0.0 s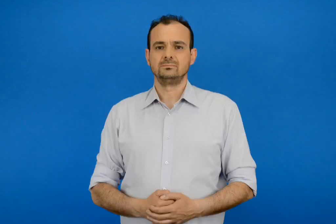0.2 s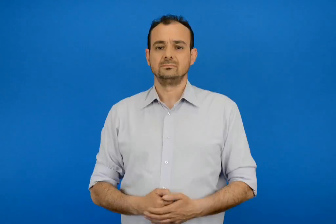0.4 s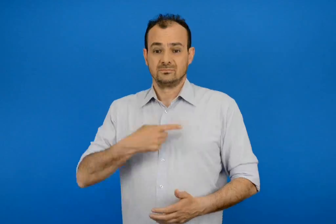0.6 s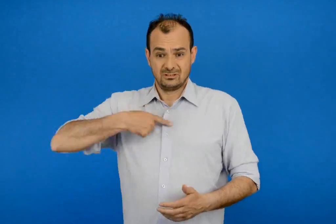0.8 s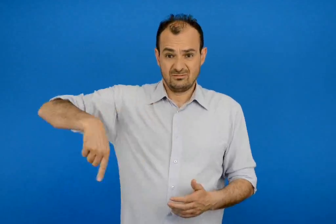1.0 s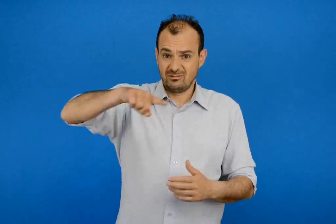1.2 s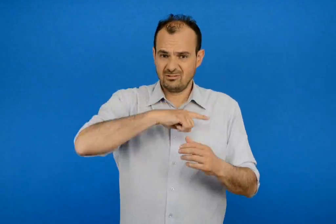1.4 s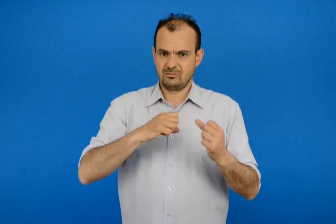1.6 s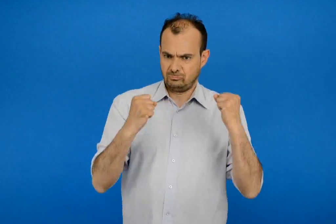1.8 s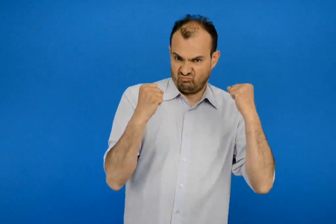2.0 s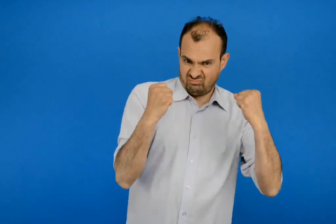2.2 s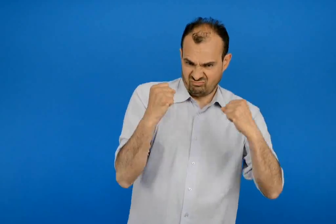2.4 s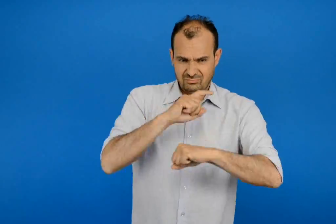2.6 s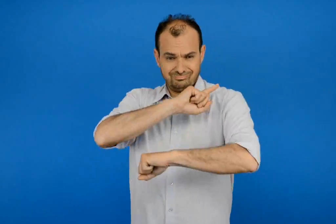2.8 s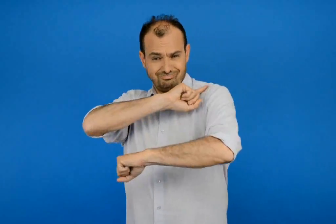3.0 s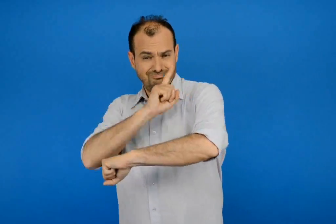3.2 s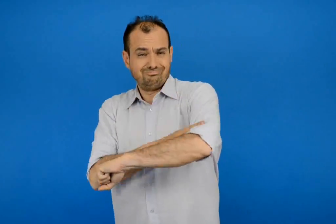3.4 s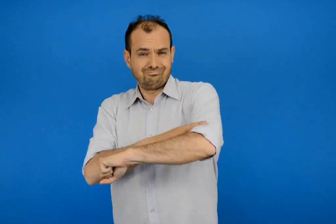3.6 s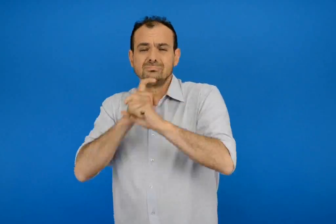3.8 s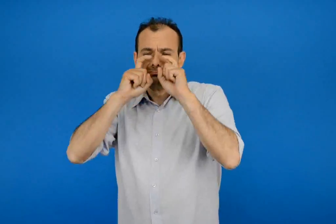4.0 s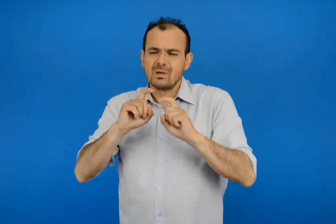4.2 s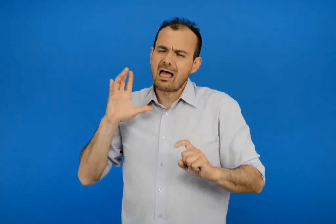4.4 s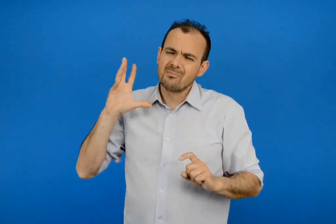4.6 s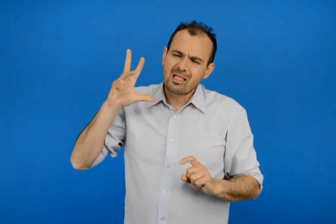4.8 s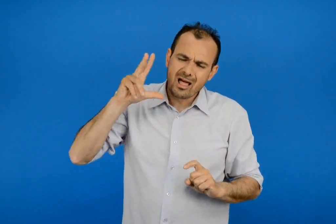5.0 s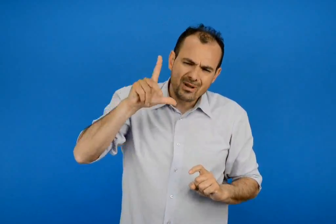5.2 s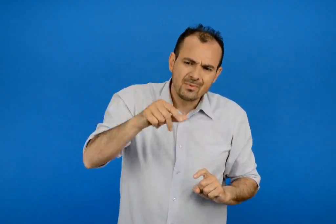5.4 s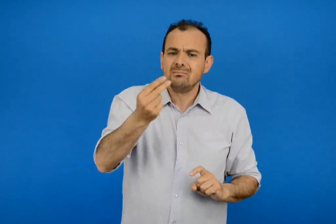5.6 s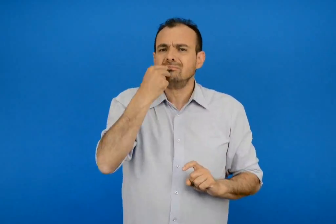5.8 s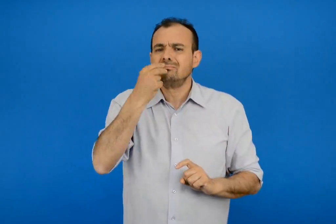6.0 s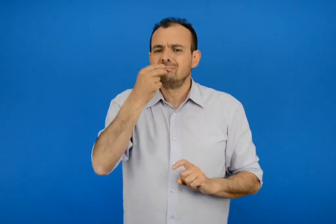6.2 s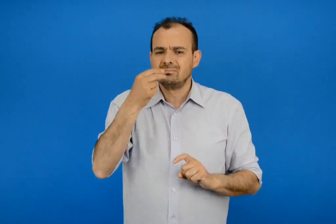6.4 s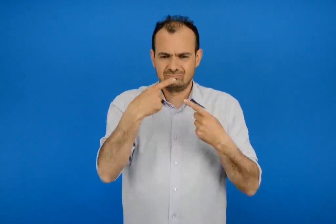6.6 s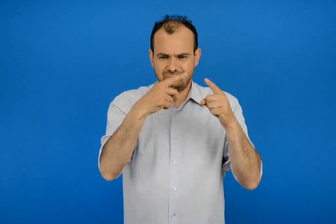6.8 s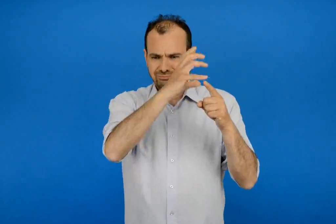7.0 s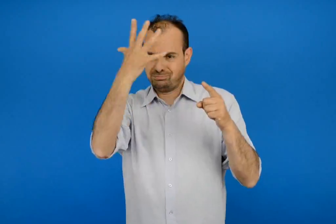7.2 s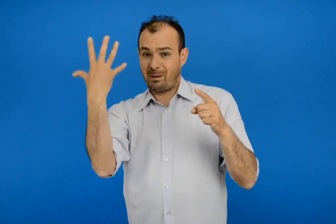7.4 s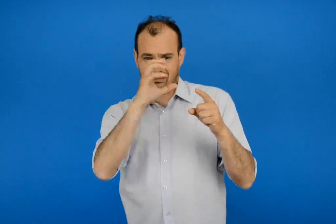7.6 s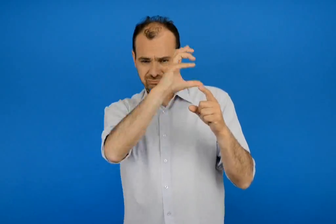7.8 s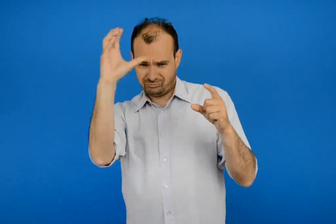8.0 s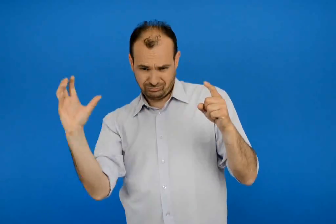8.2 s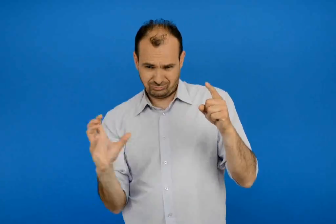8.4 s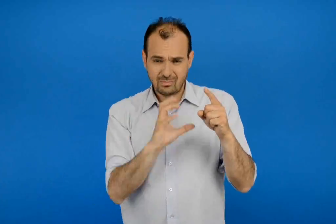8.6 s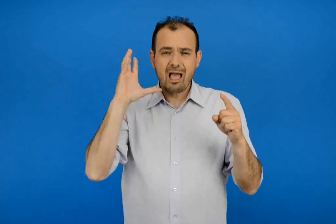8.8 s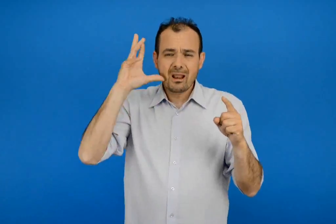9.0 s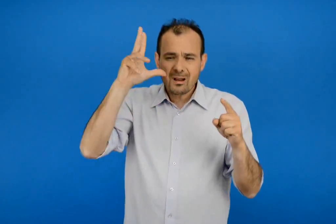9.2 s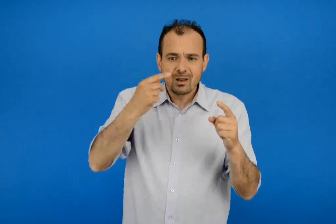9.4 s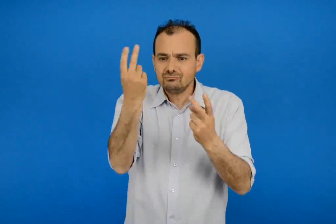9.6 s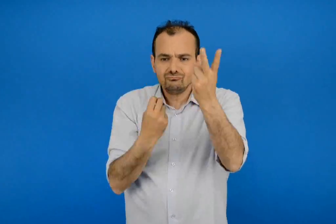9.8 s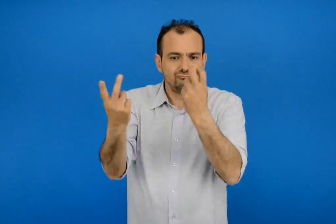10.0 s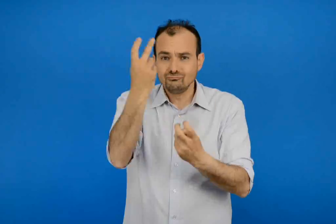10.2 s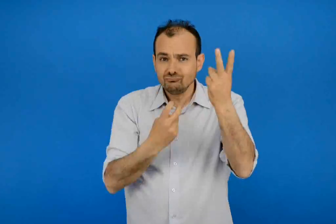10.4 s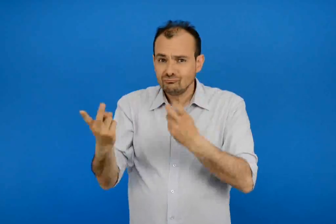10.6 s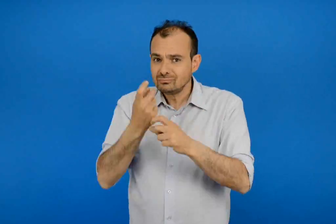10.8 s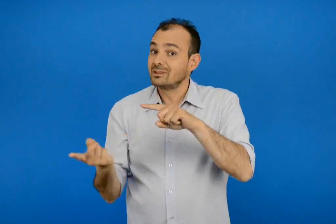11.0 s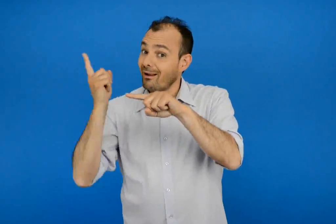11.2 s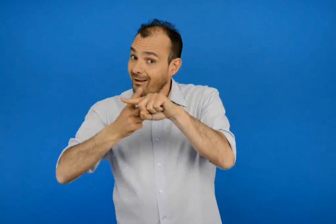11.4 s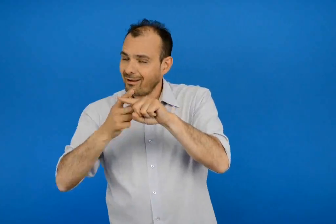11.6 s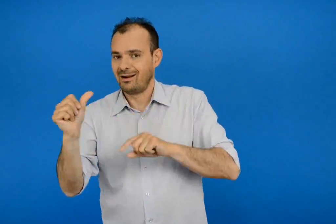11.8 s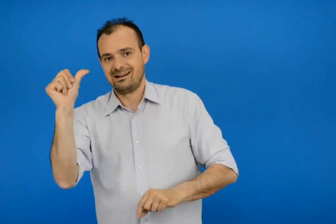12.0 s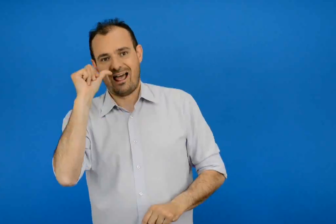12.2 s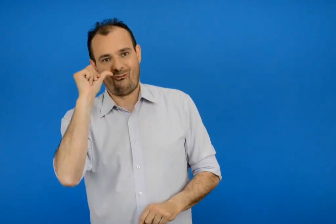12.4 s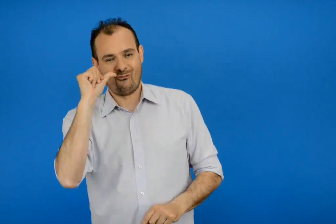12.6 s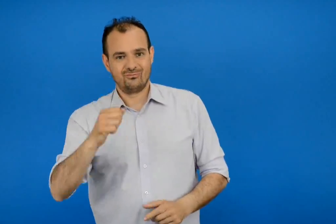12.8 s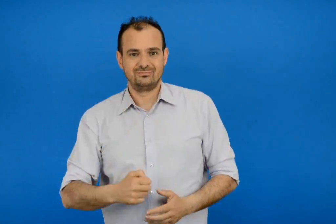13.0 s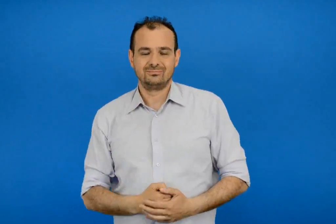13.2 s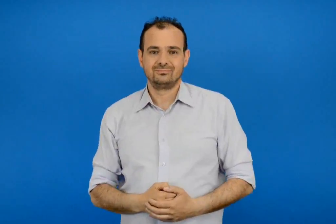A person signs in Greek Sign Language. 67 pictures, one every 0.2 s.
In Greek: για να είμαστε γεροί και δυνατοί πρέπει κάθε μέρα να παίρνουμε τροφές και από τις πέντε παρακάτω ομάδες καθώς και νερό
